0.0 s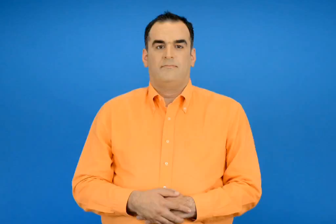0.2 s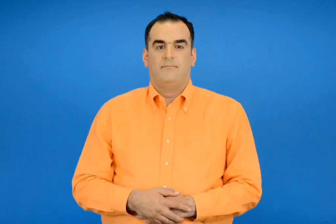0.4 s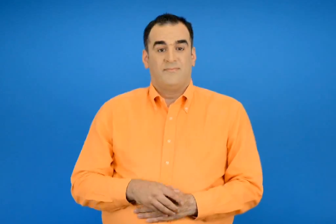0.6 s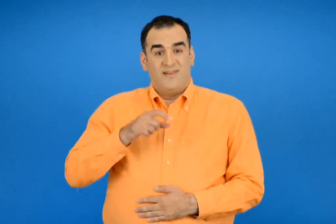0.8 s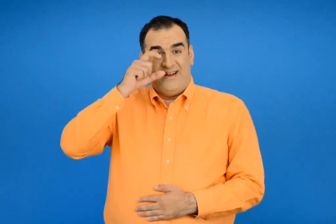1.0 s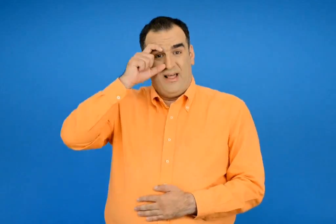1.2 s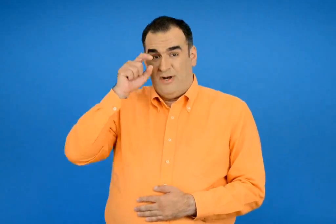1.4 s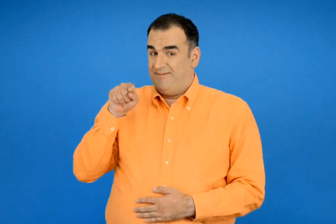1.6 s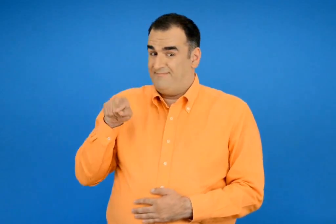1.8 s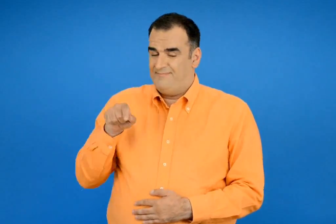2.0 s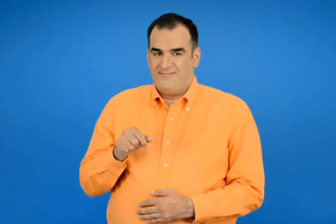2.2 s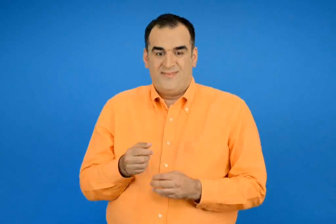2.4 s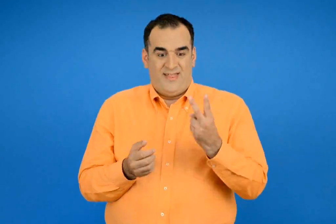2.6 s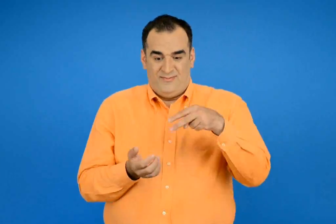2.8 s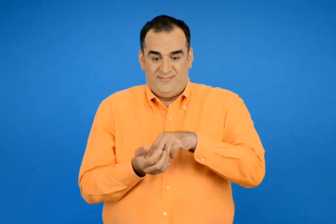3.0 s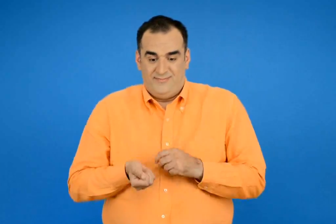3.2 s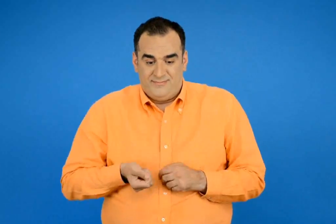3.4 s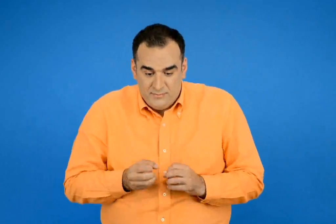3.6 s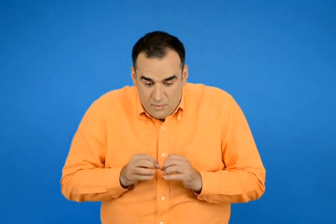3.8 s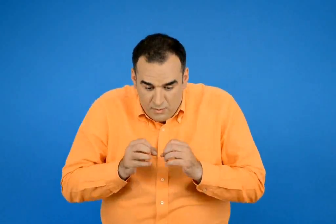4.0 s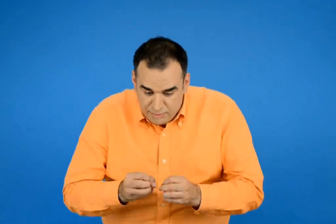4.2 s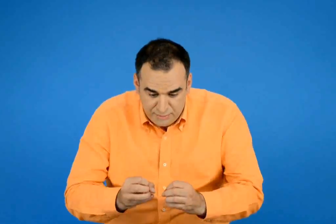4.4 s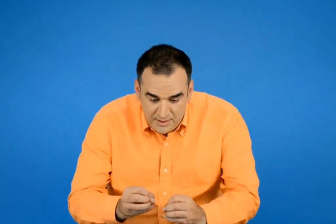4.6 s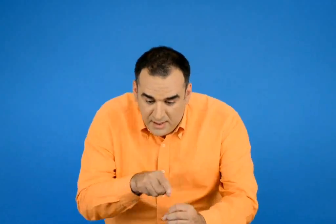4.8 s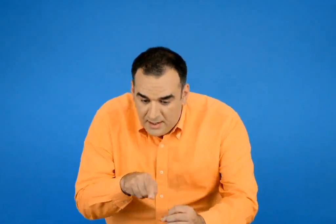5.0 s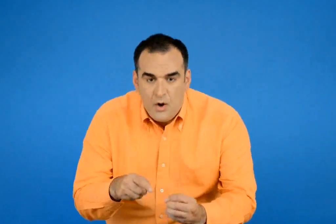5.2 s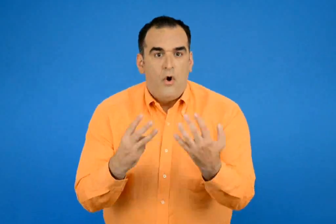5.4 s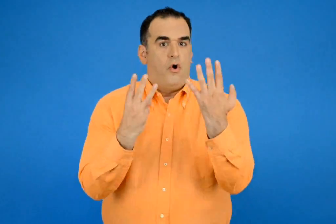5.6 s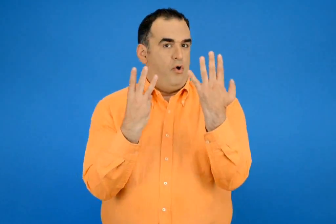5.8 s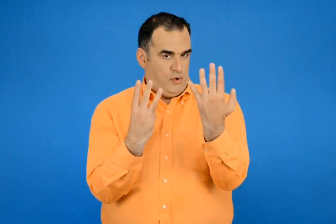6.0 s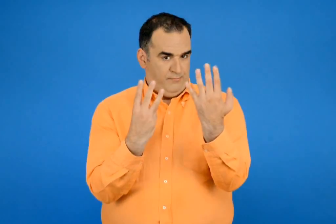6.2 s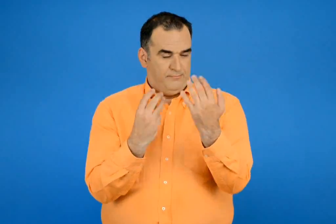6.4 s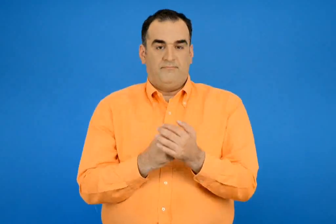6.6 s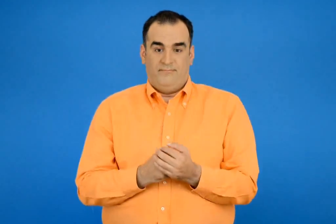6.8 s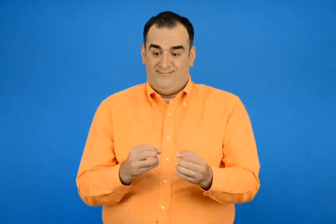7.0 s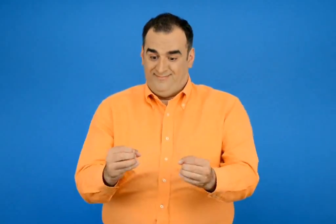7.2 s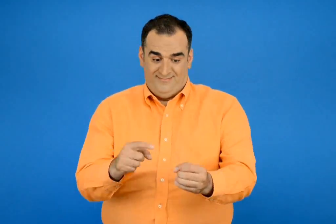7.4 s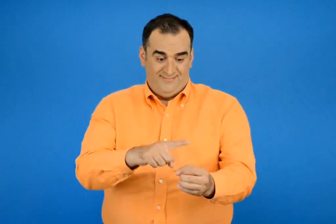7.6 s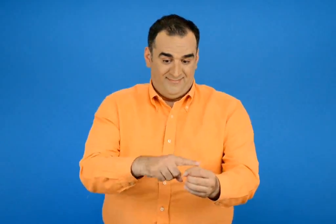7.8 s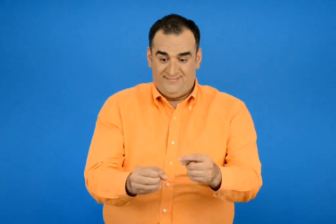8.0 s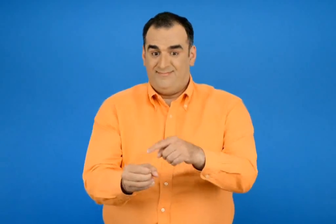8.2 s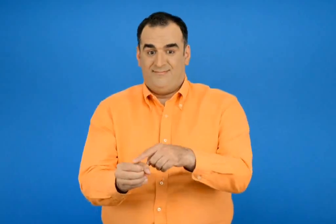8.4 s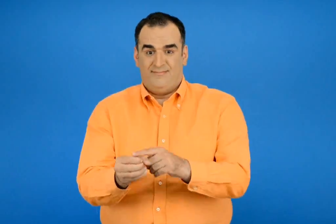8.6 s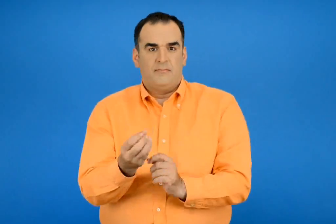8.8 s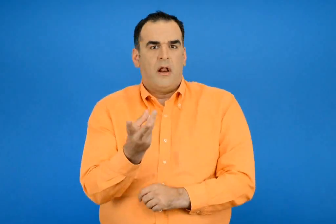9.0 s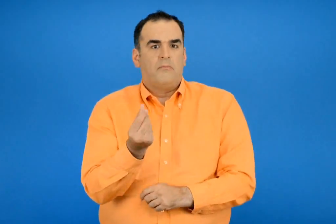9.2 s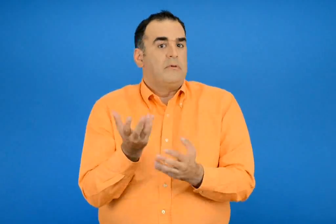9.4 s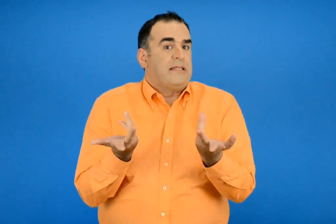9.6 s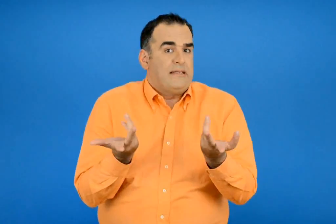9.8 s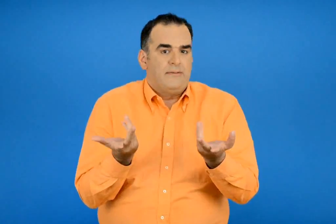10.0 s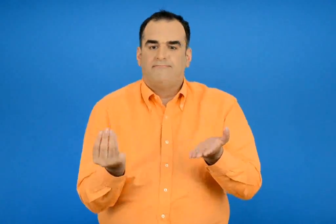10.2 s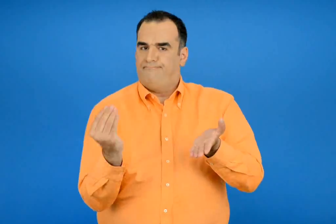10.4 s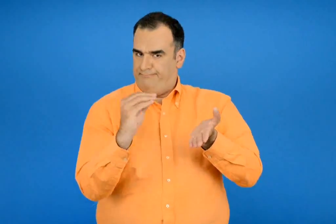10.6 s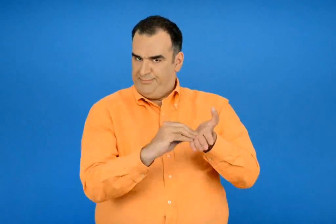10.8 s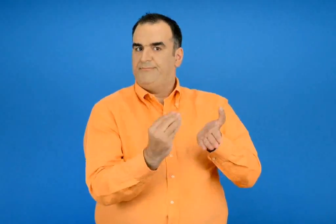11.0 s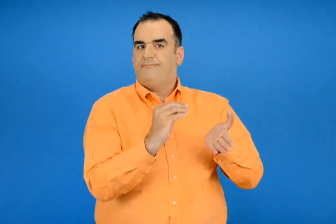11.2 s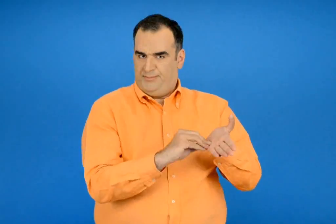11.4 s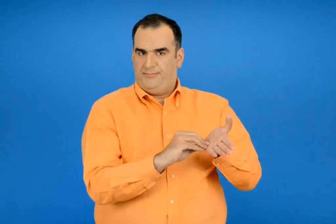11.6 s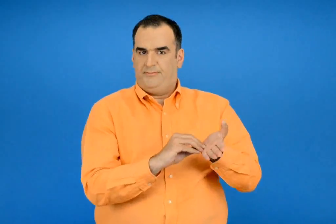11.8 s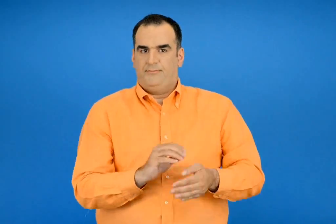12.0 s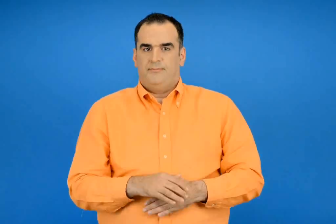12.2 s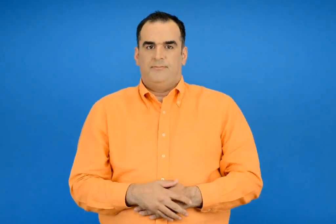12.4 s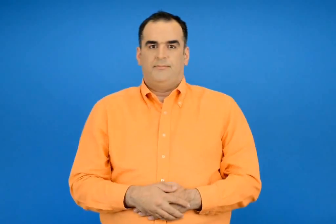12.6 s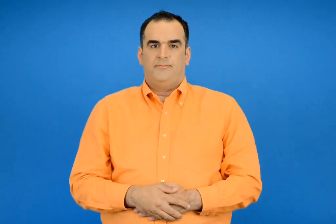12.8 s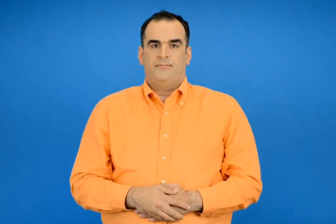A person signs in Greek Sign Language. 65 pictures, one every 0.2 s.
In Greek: ο νικόλας έφερε με μια ζαριά τον αριθμό 8 τι μπορεί να έδειξαν τα ζαριά του ; συμπληρώνω
